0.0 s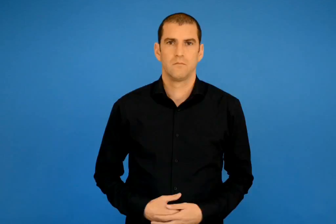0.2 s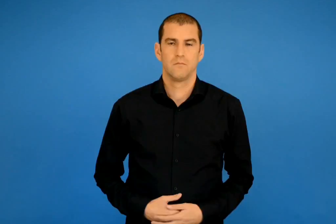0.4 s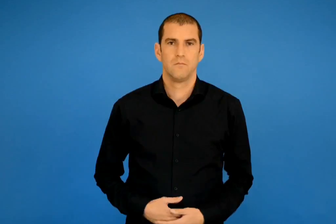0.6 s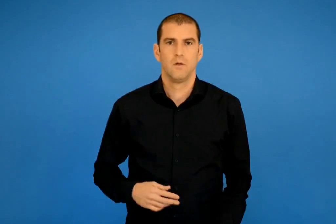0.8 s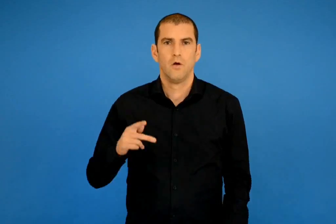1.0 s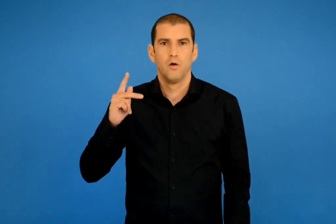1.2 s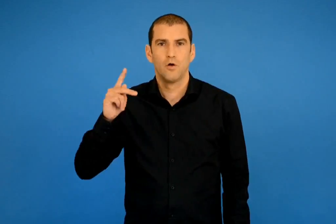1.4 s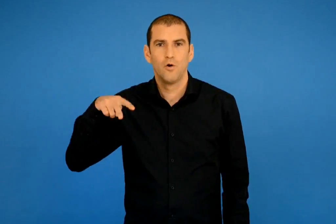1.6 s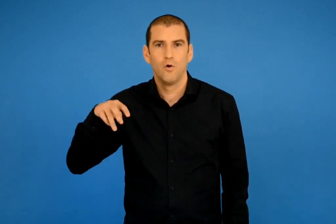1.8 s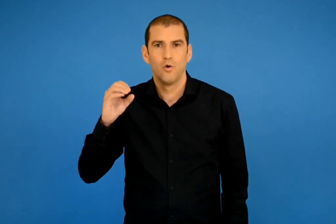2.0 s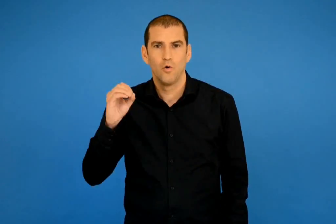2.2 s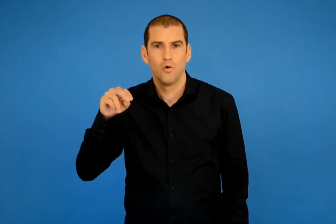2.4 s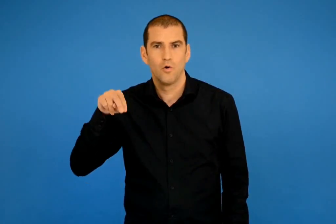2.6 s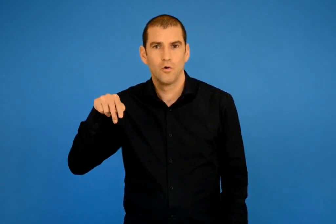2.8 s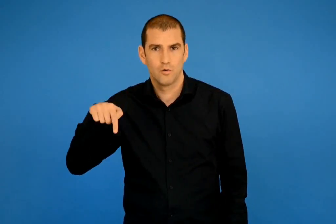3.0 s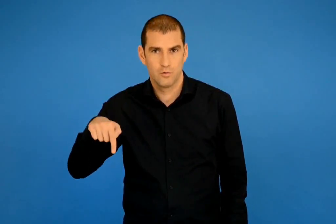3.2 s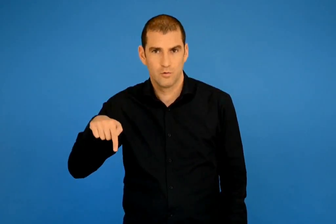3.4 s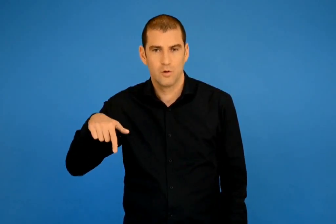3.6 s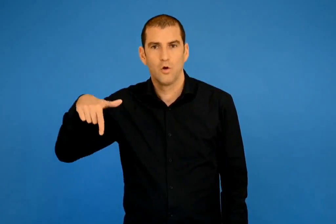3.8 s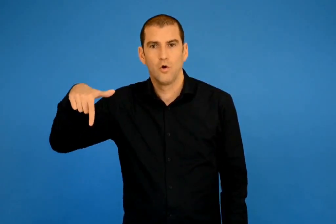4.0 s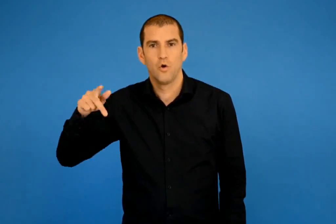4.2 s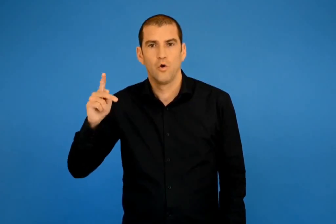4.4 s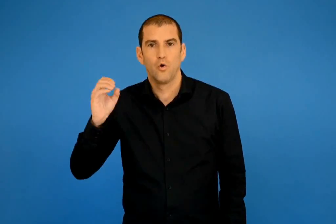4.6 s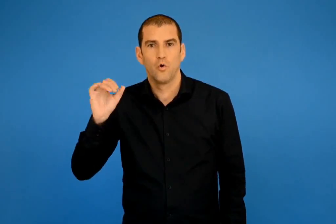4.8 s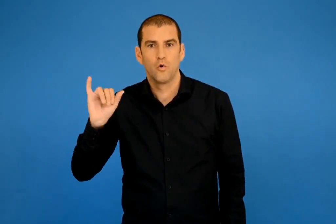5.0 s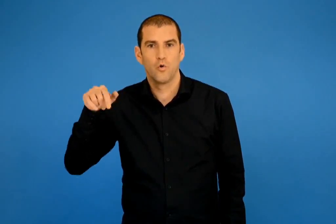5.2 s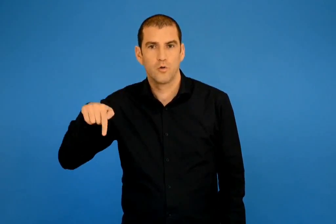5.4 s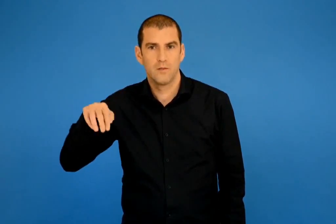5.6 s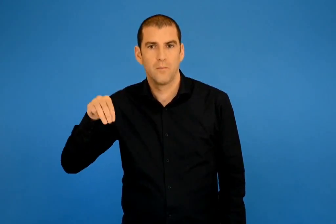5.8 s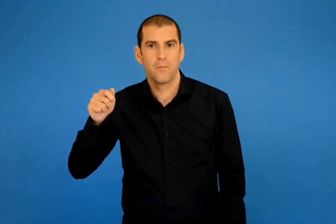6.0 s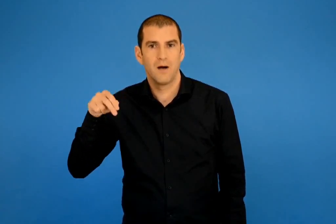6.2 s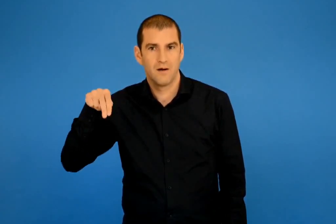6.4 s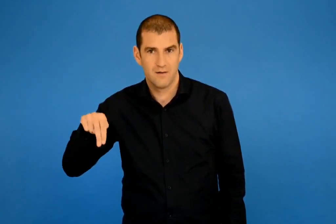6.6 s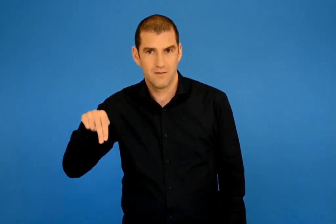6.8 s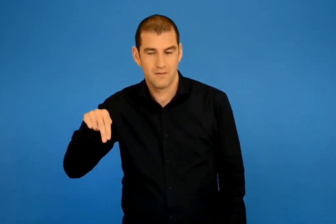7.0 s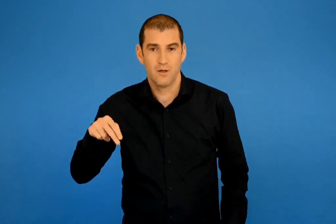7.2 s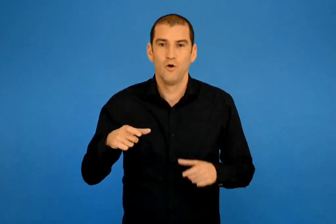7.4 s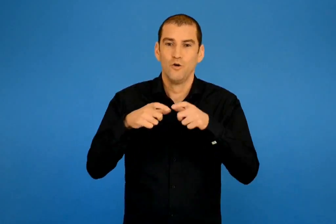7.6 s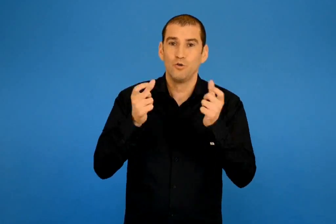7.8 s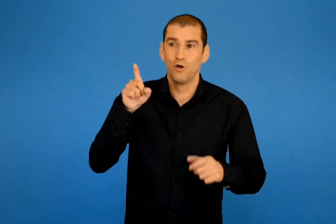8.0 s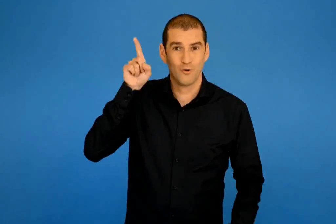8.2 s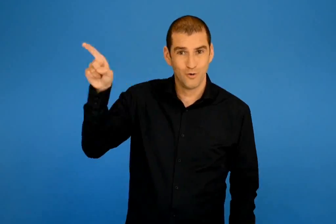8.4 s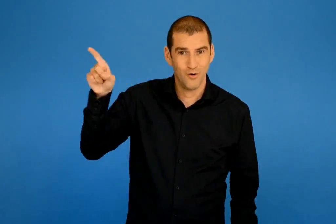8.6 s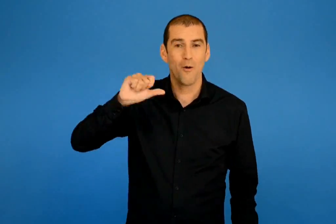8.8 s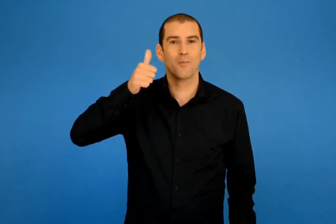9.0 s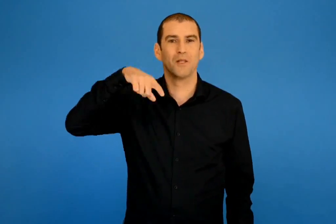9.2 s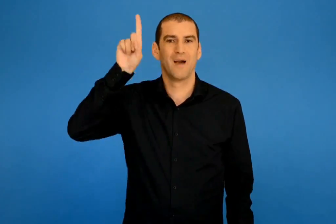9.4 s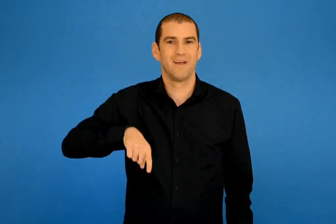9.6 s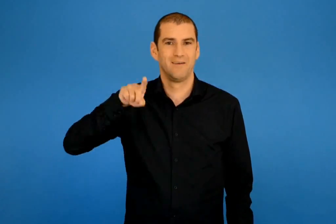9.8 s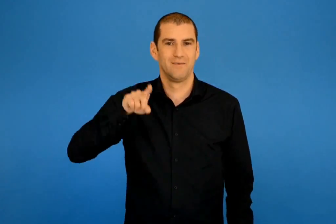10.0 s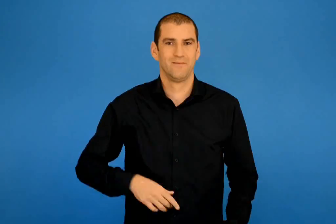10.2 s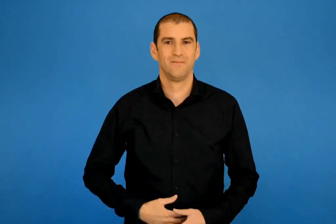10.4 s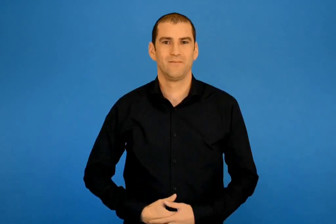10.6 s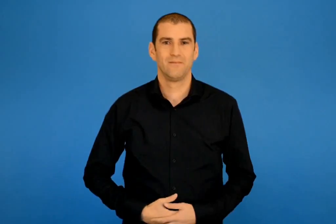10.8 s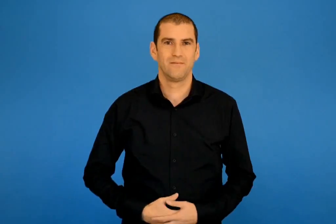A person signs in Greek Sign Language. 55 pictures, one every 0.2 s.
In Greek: κλοντ γκούντμαν η πρώτη μέρα στο σχολείο
